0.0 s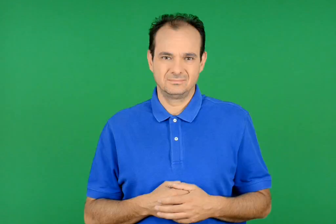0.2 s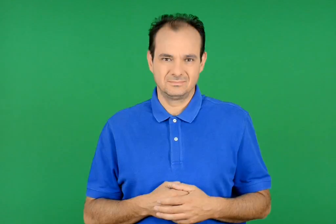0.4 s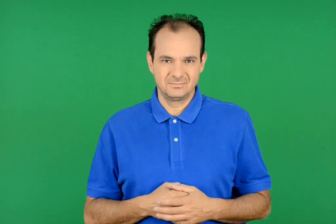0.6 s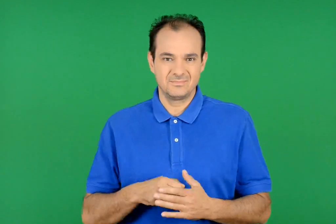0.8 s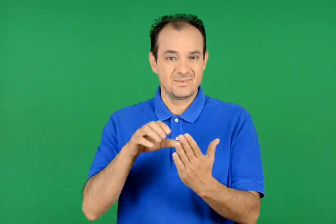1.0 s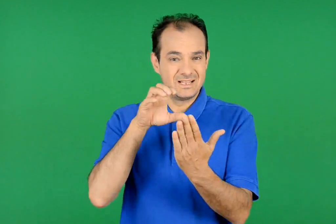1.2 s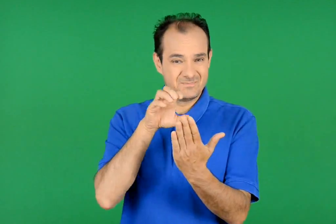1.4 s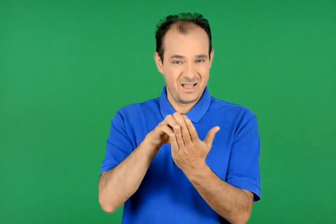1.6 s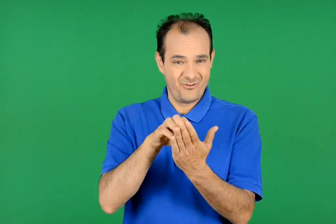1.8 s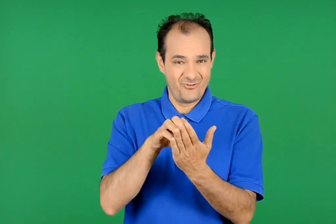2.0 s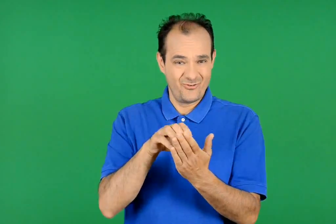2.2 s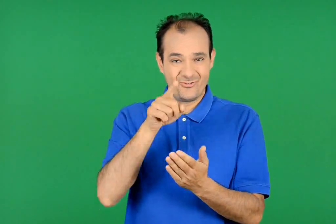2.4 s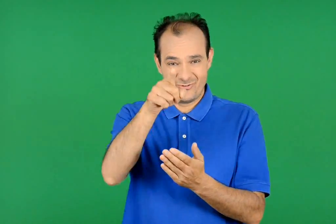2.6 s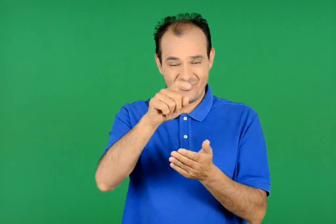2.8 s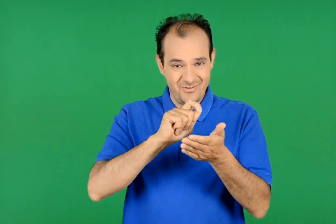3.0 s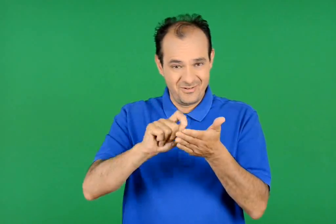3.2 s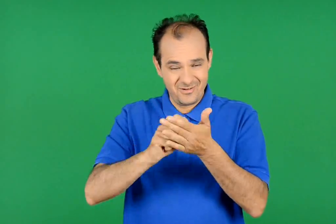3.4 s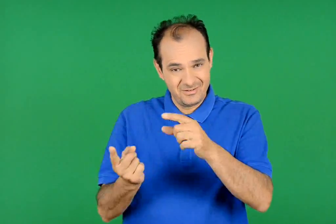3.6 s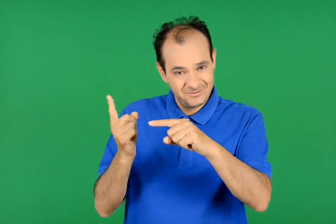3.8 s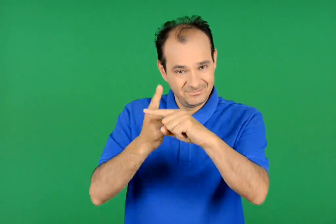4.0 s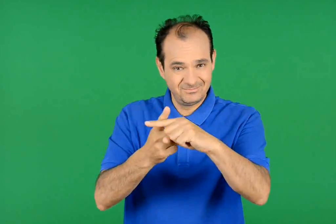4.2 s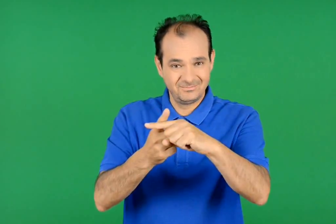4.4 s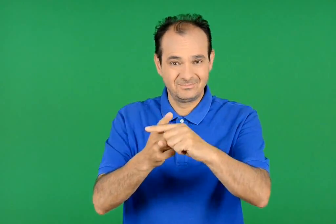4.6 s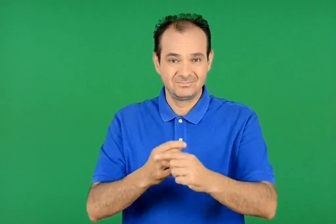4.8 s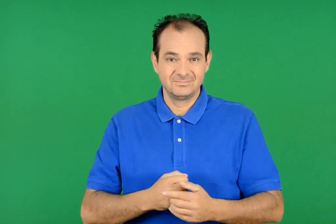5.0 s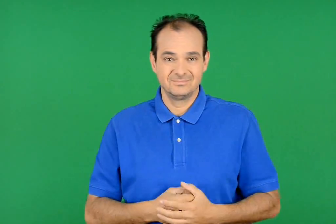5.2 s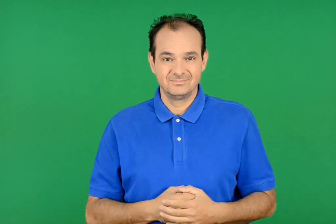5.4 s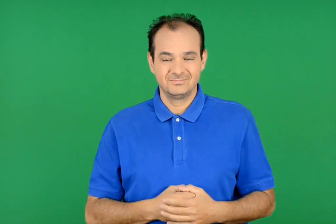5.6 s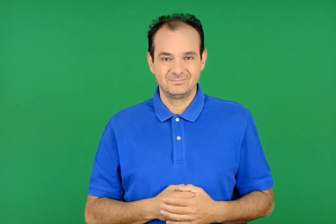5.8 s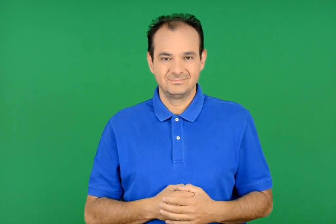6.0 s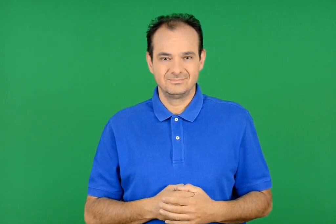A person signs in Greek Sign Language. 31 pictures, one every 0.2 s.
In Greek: συμπλήρωσε το κείμενο
